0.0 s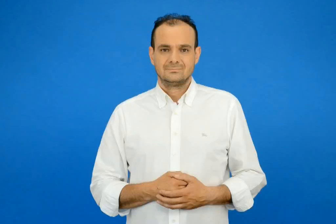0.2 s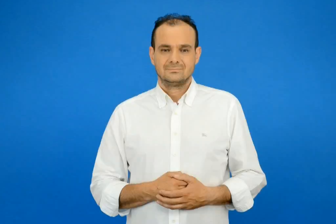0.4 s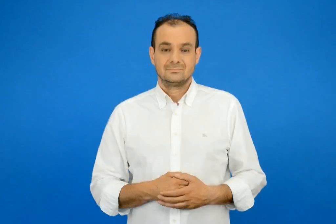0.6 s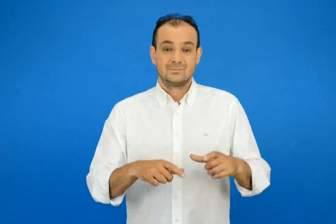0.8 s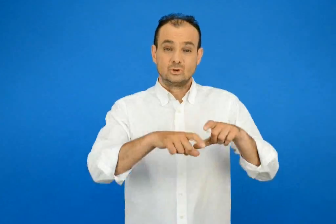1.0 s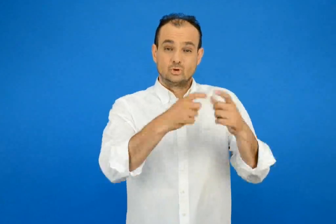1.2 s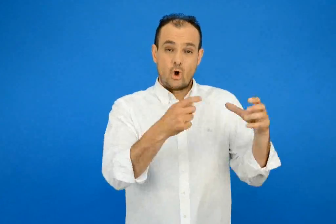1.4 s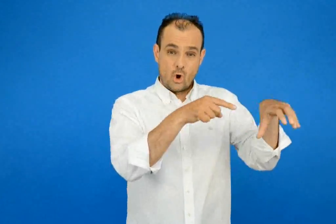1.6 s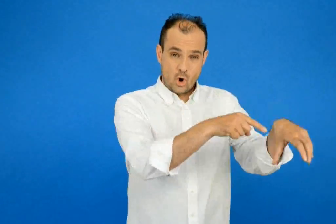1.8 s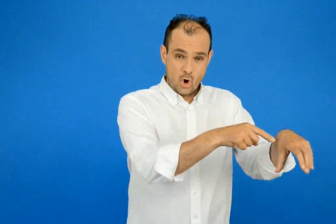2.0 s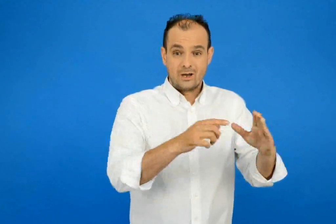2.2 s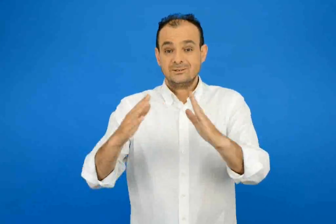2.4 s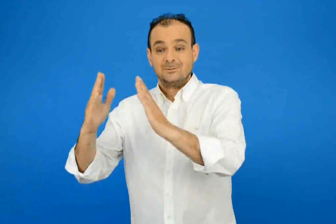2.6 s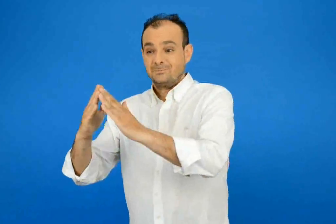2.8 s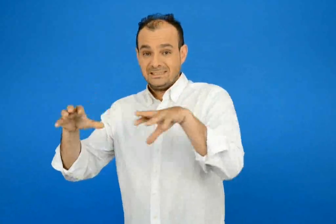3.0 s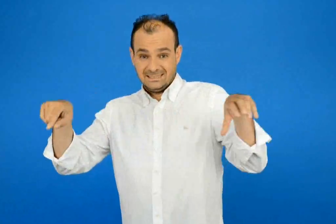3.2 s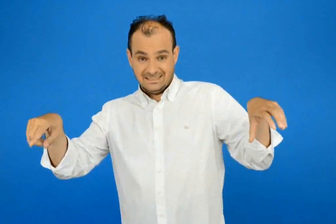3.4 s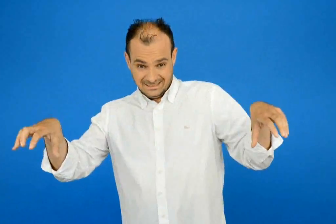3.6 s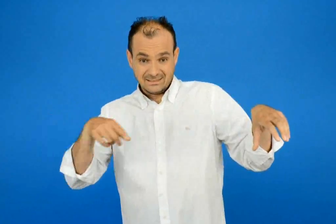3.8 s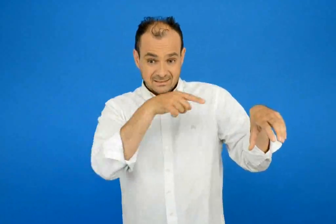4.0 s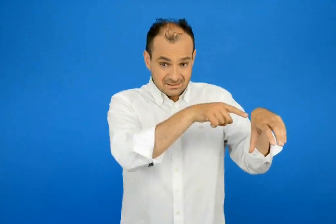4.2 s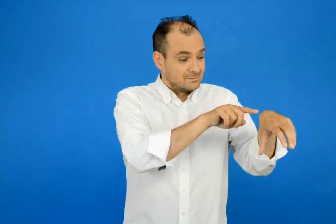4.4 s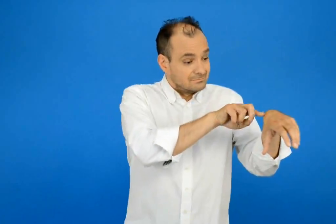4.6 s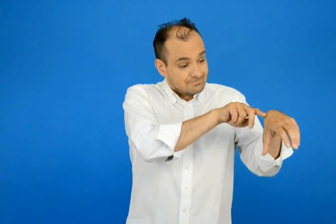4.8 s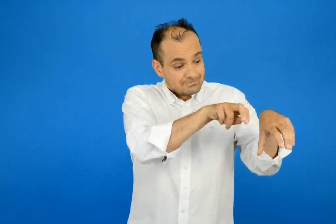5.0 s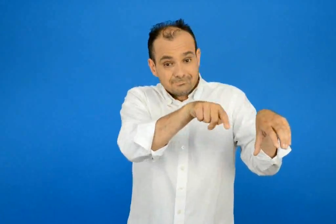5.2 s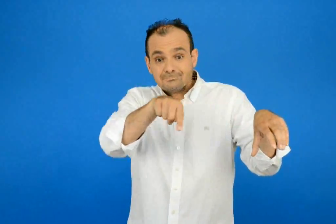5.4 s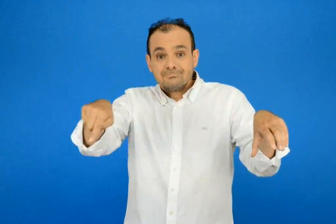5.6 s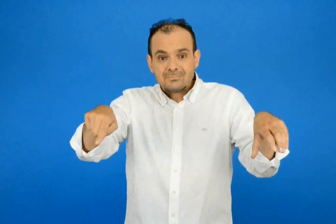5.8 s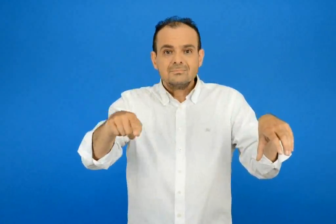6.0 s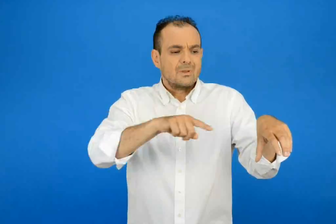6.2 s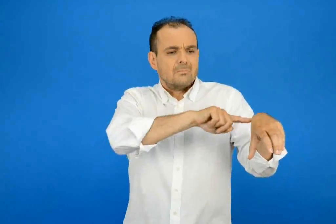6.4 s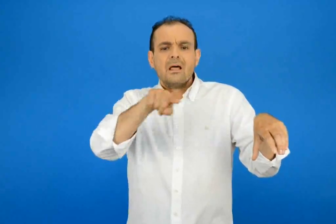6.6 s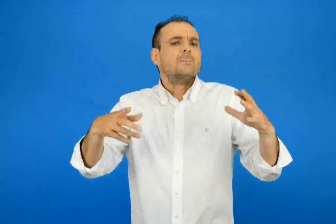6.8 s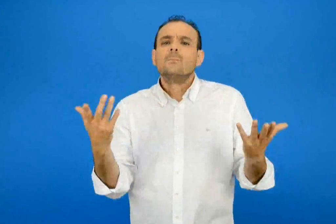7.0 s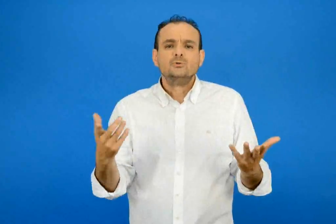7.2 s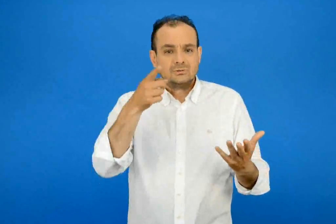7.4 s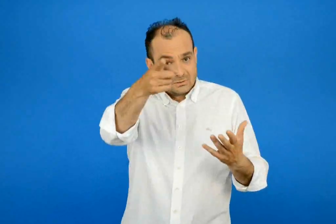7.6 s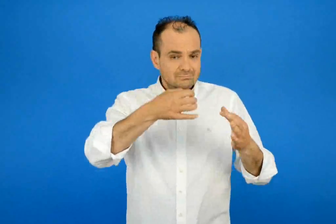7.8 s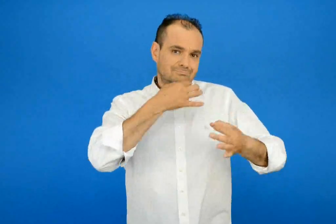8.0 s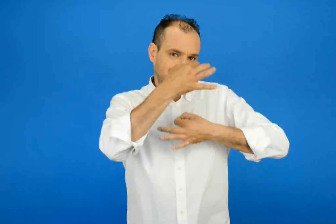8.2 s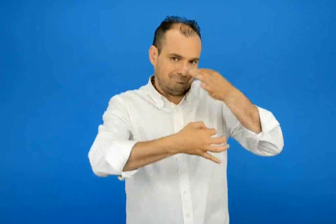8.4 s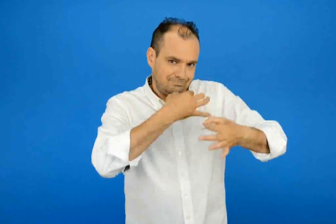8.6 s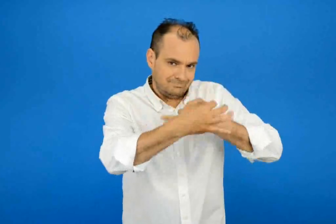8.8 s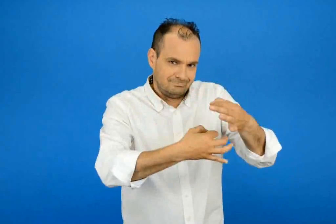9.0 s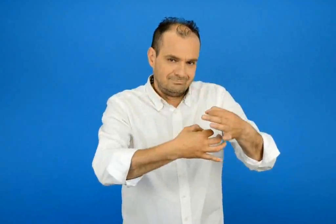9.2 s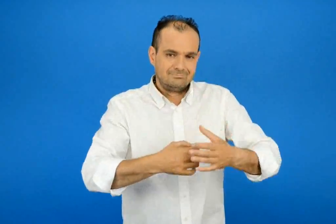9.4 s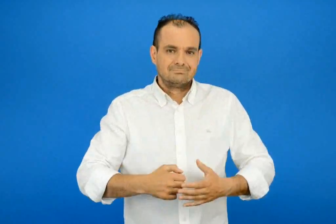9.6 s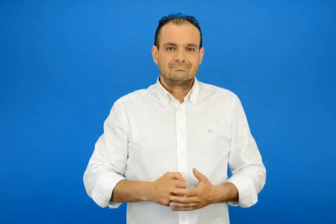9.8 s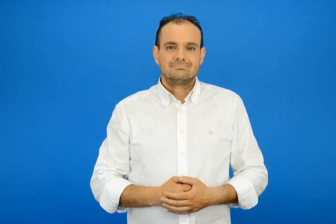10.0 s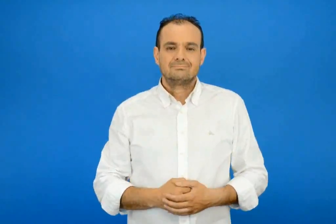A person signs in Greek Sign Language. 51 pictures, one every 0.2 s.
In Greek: εξήγησε του πως να έρθει στο σπίτι σου από το σχολείο
